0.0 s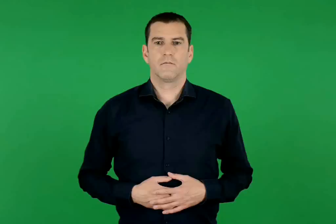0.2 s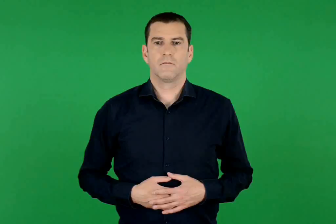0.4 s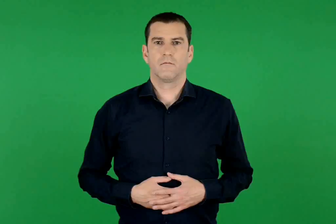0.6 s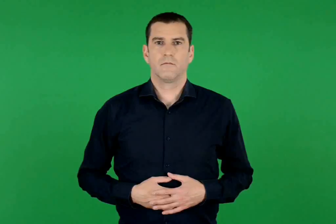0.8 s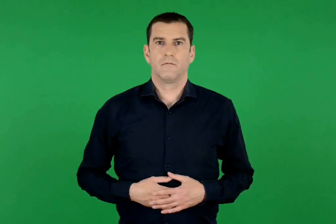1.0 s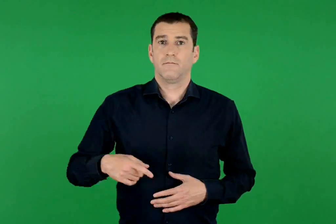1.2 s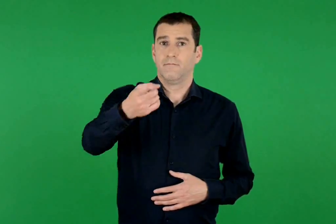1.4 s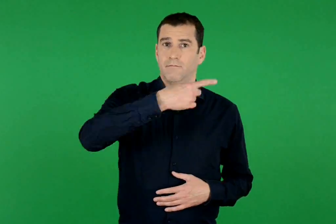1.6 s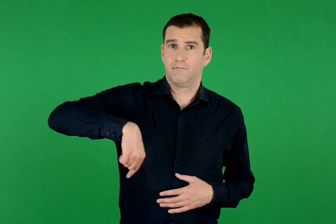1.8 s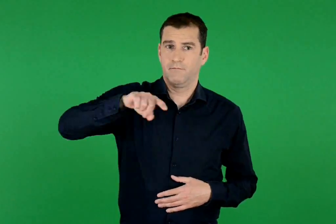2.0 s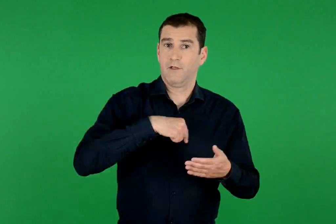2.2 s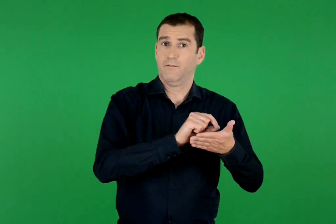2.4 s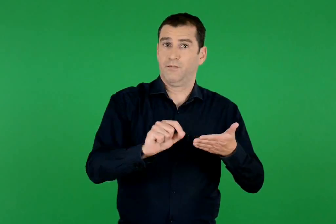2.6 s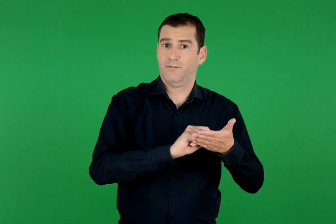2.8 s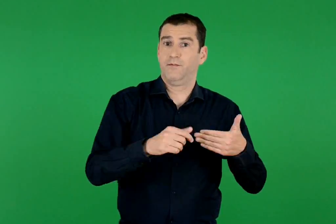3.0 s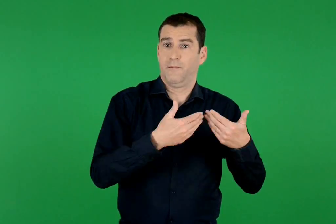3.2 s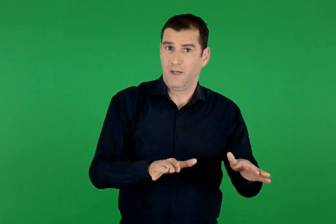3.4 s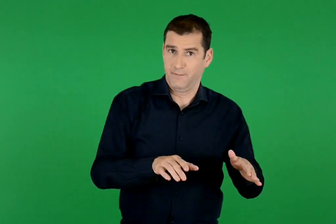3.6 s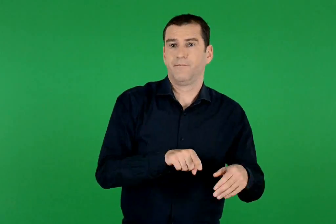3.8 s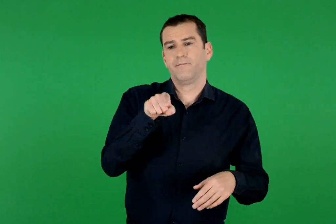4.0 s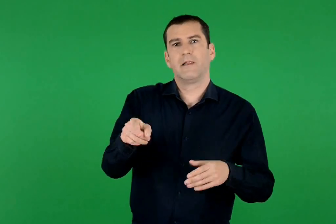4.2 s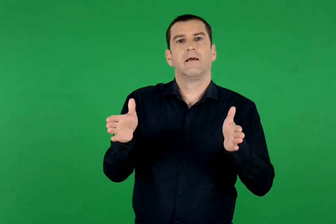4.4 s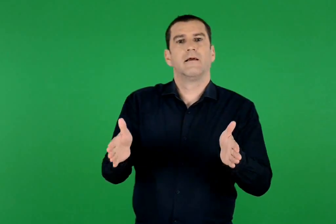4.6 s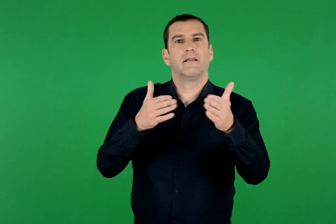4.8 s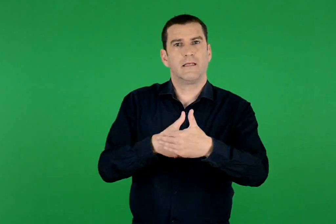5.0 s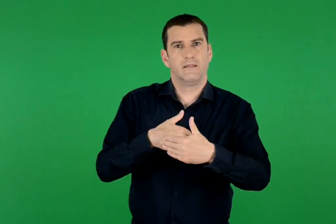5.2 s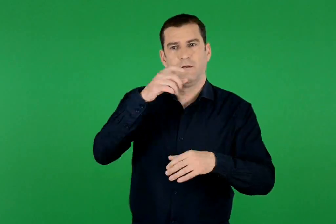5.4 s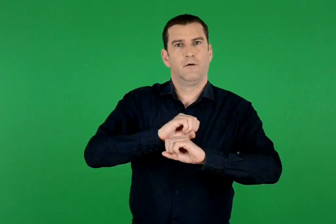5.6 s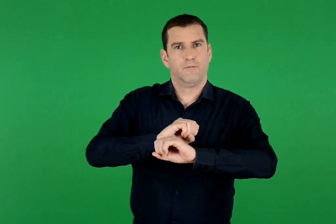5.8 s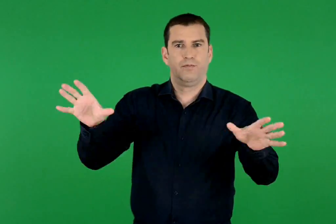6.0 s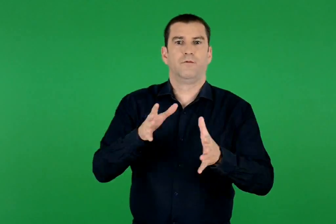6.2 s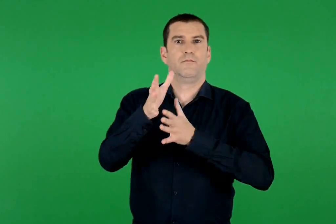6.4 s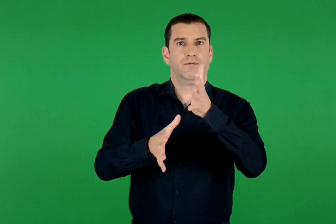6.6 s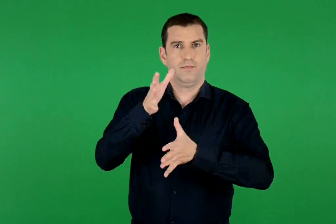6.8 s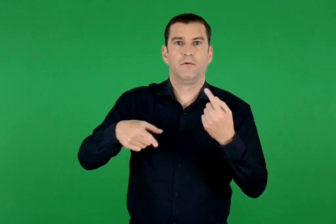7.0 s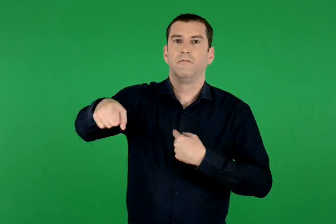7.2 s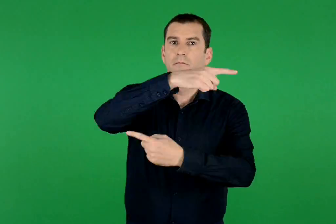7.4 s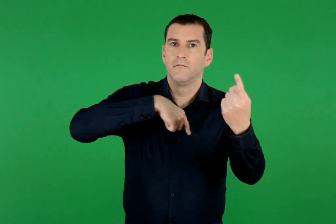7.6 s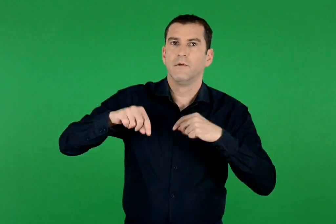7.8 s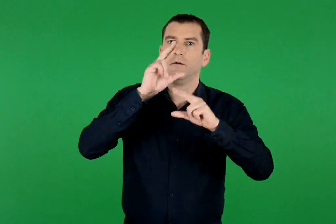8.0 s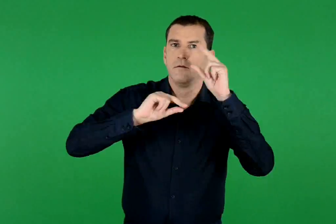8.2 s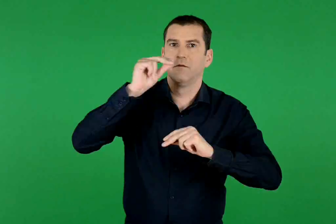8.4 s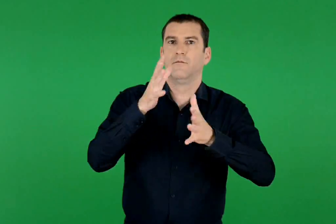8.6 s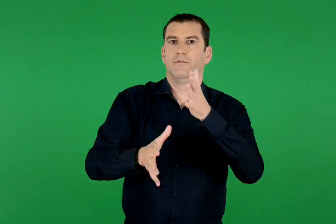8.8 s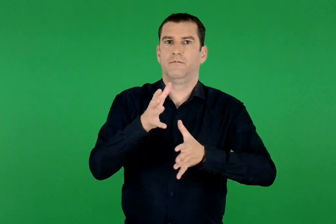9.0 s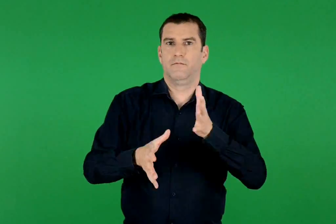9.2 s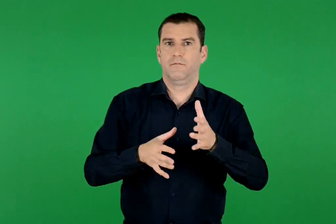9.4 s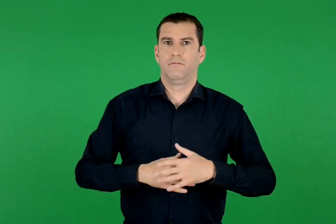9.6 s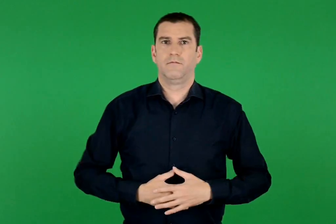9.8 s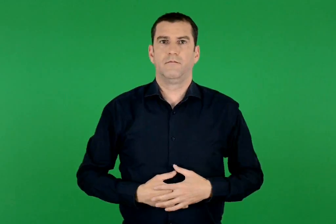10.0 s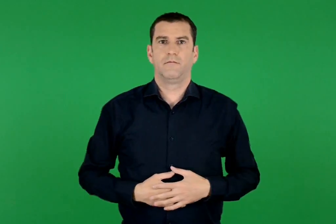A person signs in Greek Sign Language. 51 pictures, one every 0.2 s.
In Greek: ανακοινώνουμε αυτά που γράψαμε στην τάξη και συζητάμε:
